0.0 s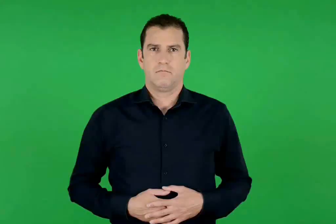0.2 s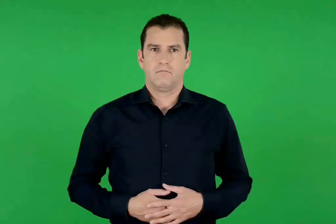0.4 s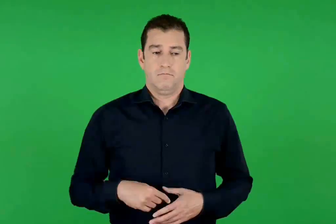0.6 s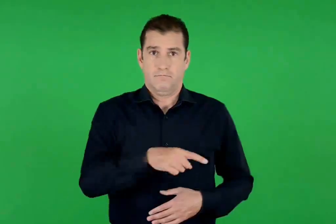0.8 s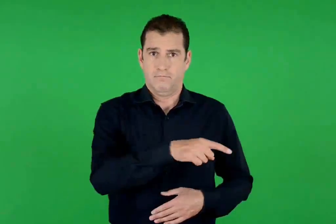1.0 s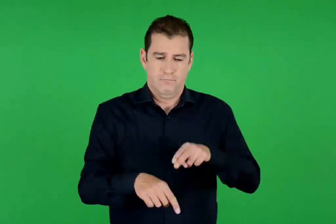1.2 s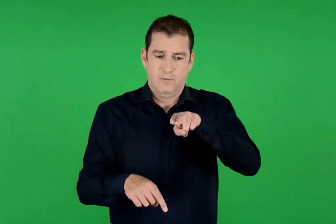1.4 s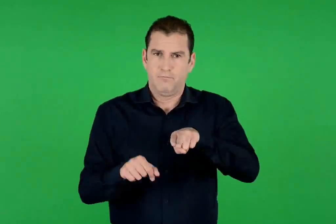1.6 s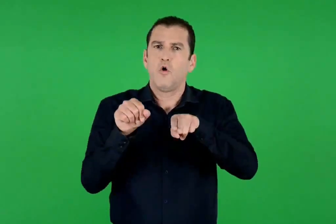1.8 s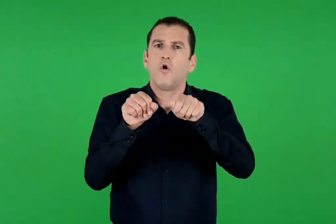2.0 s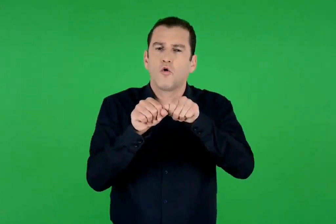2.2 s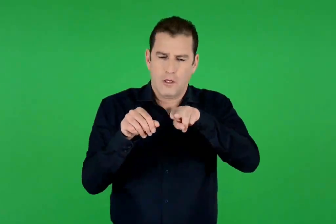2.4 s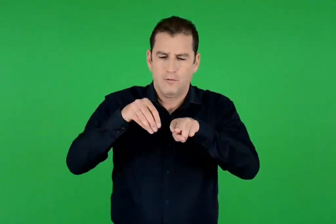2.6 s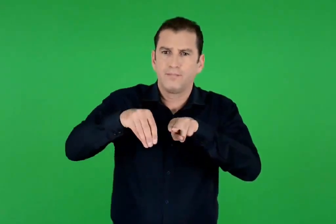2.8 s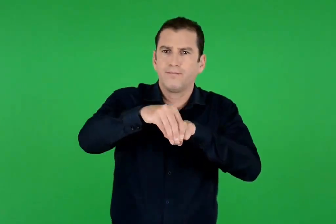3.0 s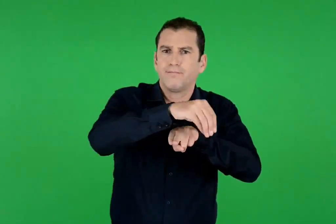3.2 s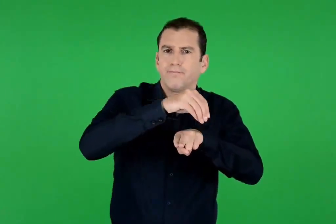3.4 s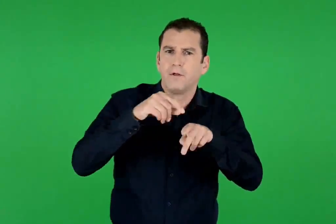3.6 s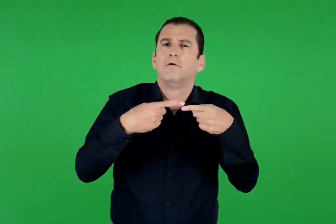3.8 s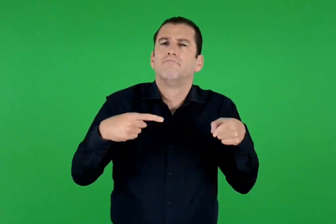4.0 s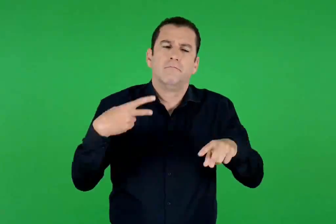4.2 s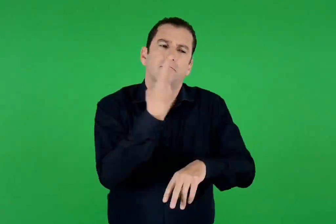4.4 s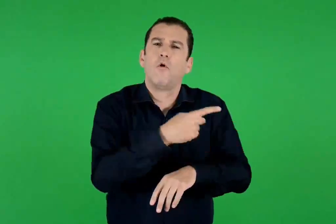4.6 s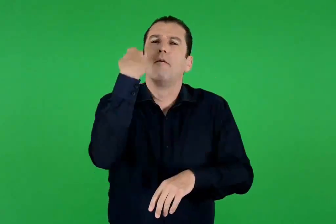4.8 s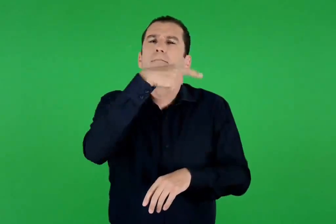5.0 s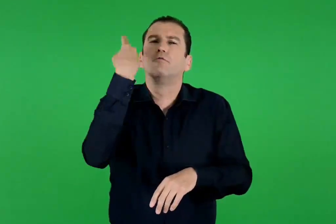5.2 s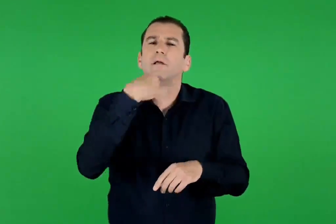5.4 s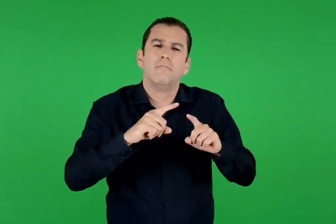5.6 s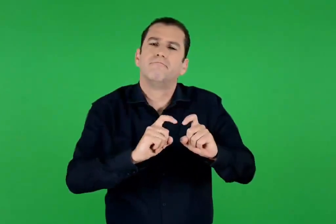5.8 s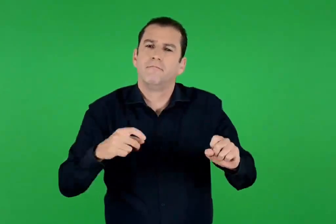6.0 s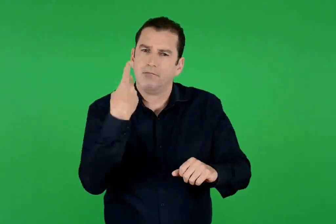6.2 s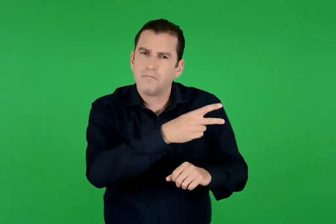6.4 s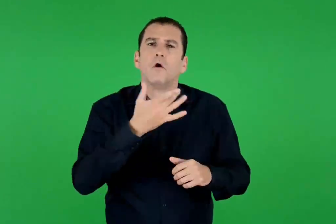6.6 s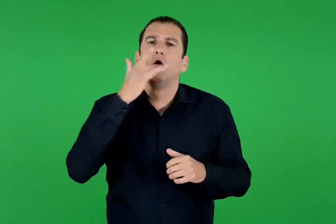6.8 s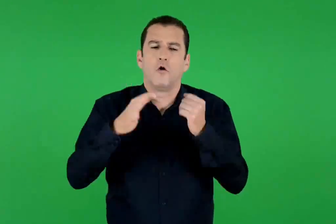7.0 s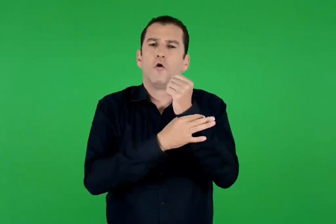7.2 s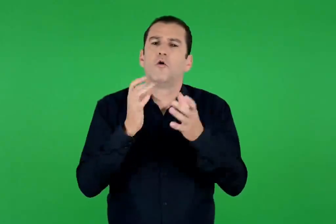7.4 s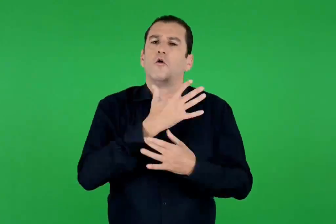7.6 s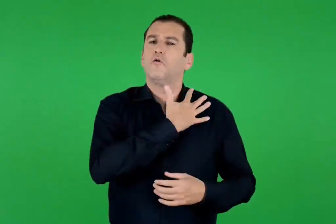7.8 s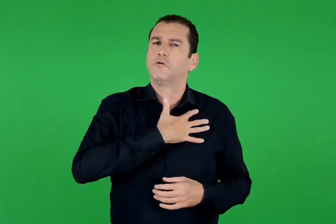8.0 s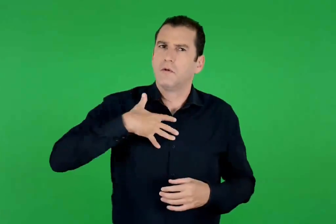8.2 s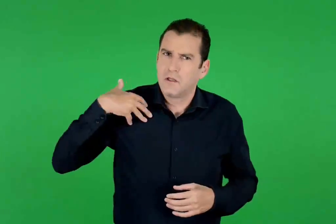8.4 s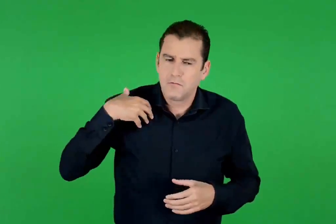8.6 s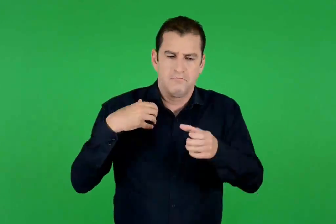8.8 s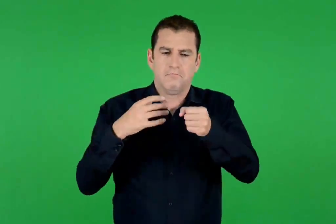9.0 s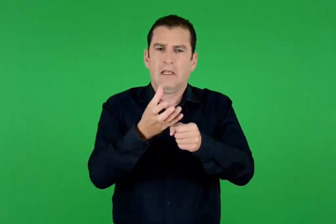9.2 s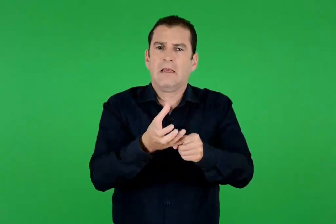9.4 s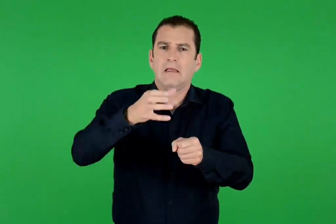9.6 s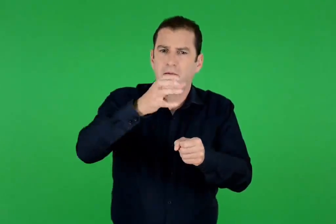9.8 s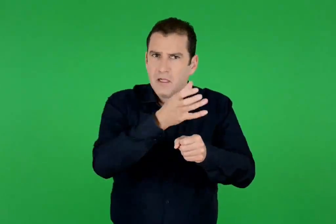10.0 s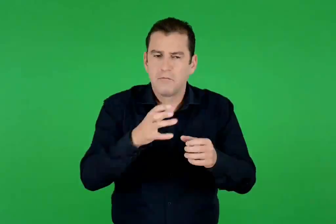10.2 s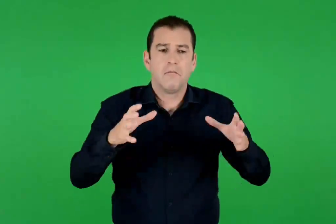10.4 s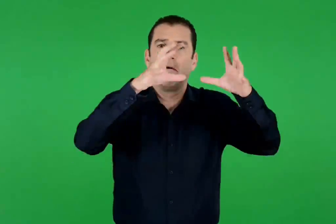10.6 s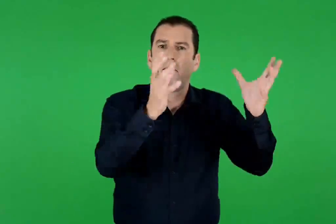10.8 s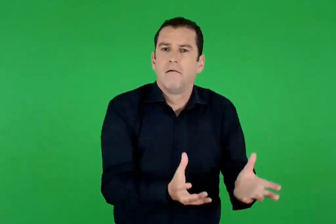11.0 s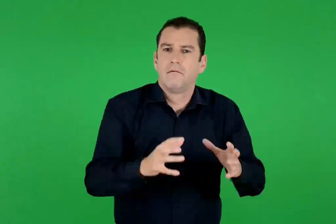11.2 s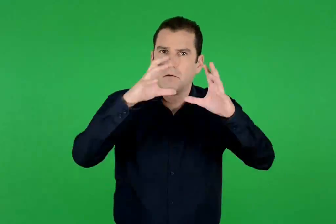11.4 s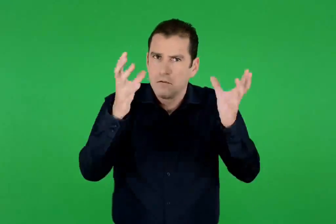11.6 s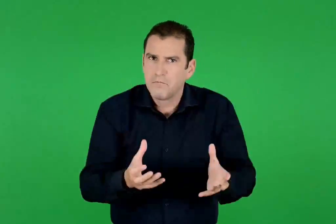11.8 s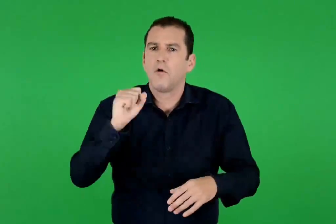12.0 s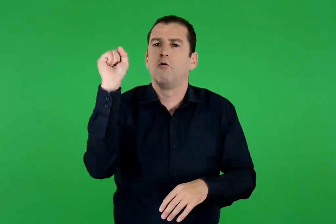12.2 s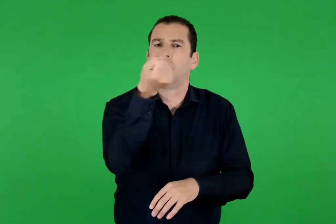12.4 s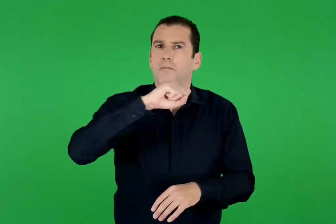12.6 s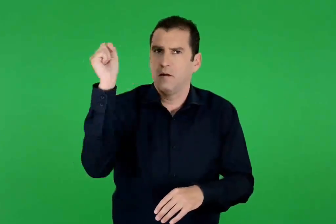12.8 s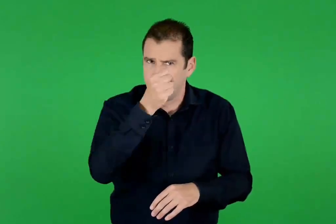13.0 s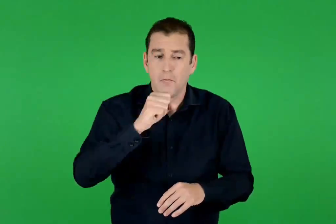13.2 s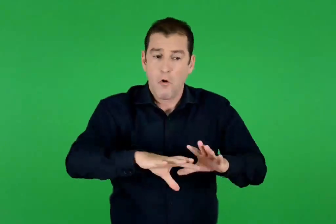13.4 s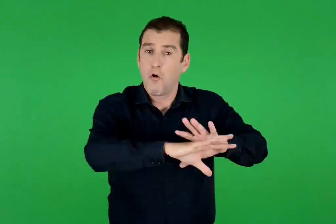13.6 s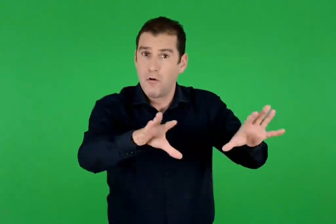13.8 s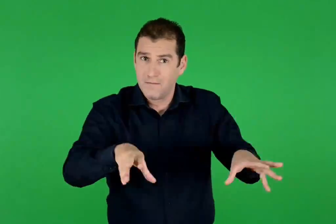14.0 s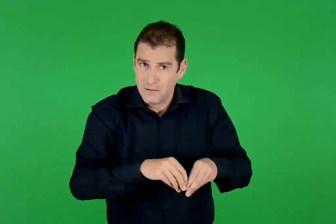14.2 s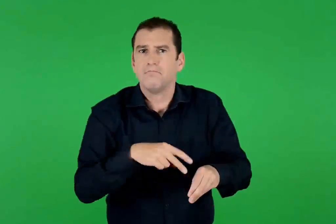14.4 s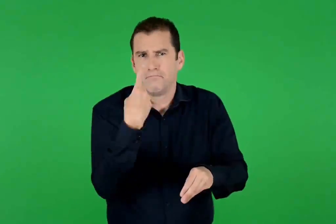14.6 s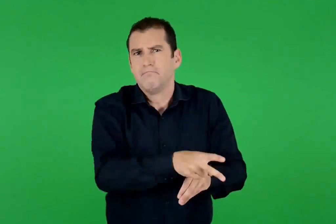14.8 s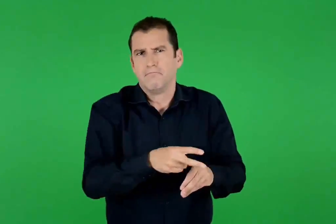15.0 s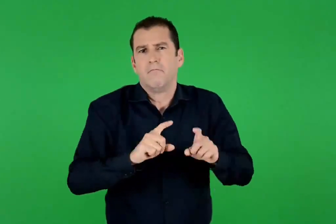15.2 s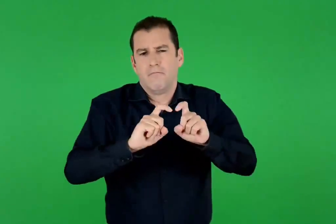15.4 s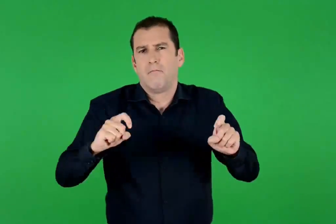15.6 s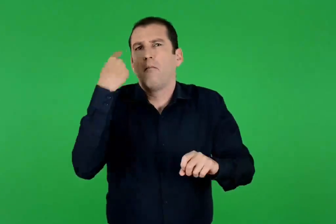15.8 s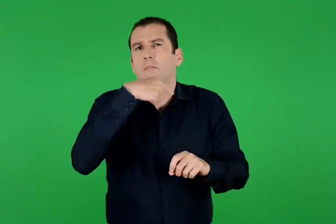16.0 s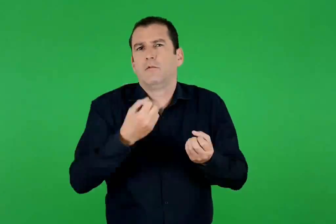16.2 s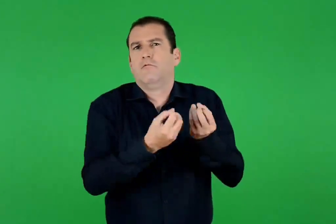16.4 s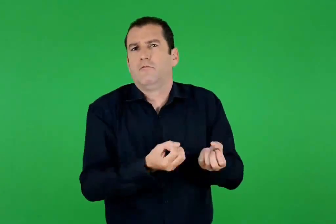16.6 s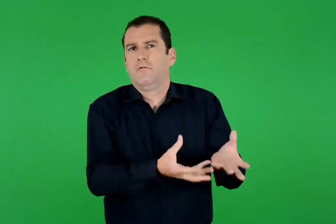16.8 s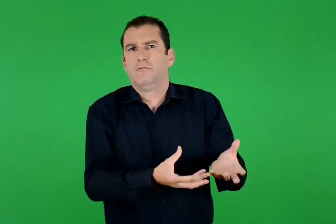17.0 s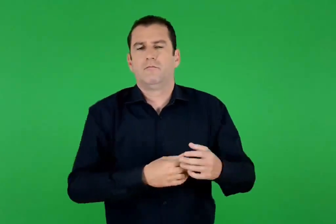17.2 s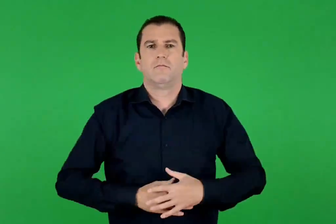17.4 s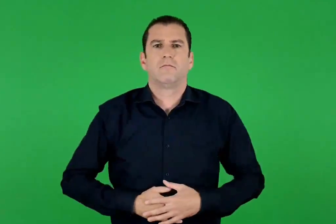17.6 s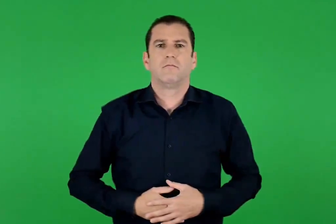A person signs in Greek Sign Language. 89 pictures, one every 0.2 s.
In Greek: κοντά τους έβαζαν τα προσωπικά τους αντικείμενα κοσμήματα , κύπελλα , αγγεία , όπλα. όλα αυτά ονομάζονται κτερίσματα
